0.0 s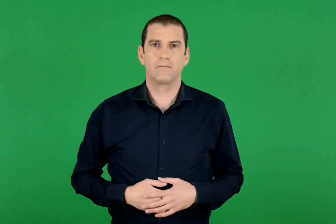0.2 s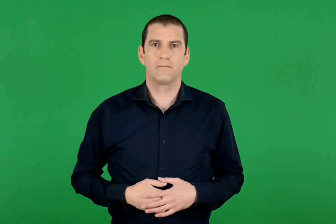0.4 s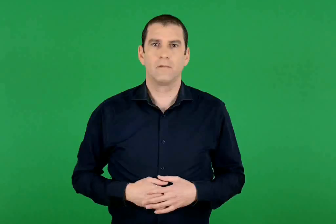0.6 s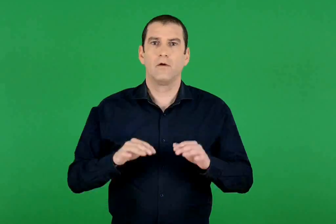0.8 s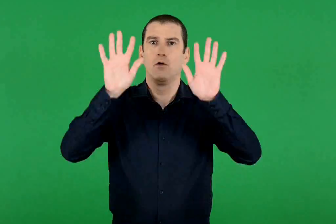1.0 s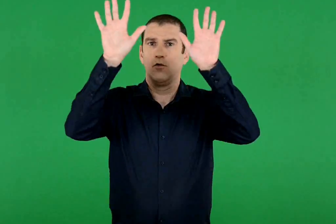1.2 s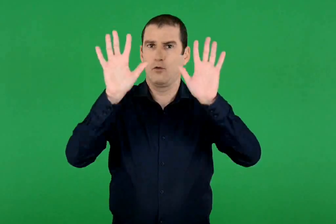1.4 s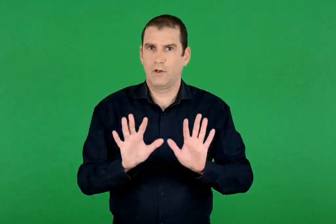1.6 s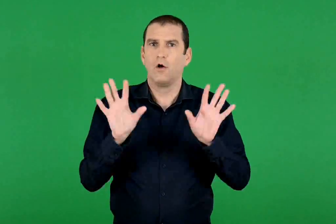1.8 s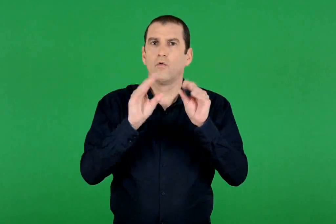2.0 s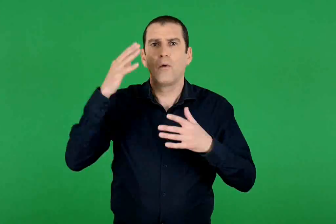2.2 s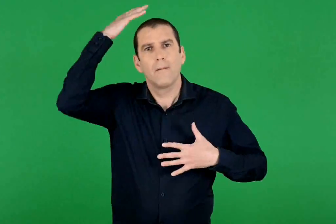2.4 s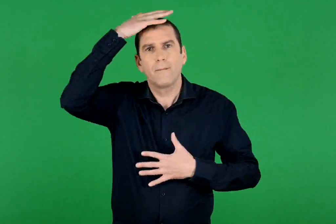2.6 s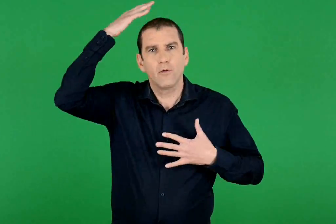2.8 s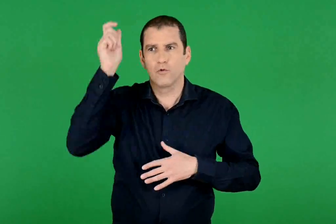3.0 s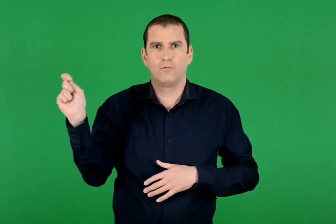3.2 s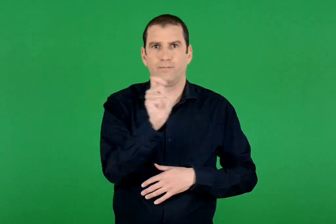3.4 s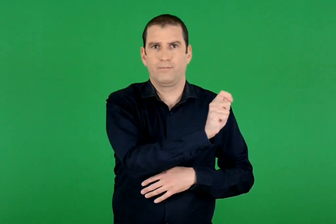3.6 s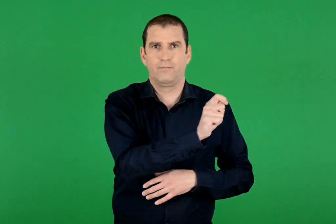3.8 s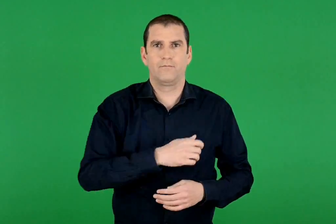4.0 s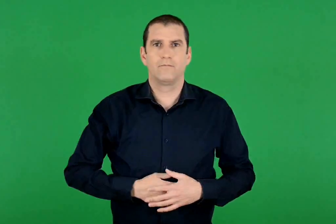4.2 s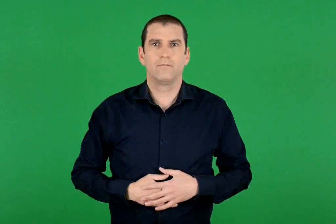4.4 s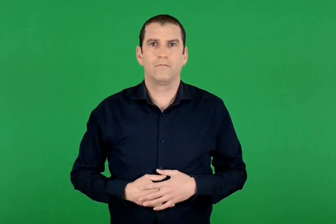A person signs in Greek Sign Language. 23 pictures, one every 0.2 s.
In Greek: η κουρτίνα του μπάνιου
